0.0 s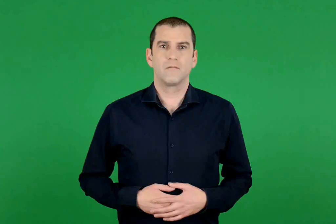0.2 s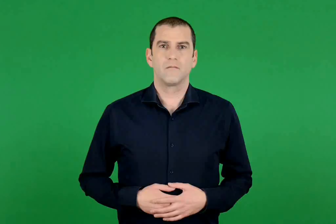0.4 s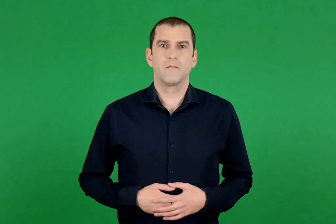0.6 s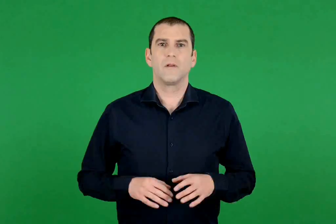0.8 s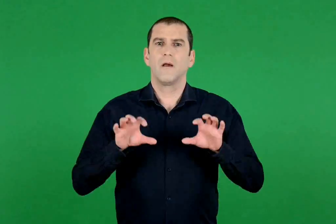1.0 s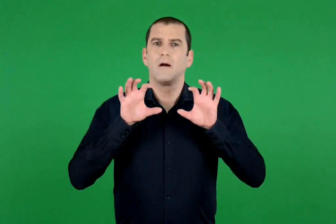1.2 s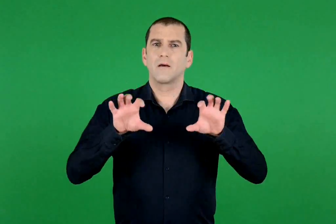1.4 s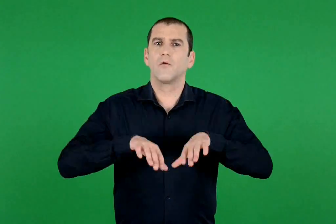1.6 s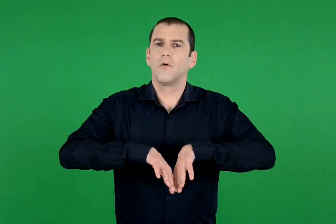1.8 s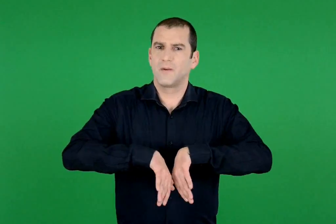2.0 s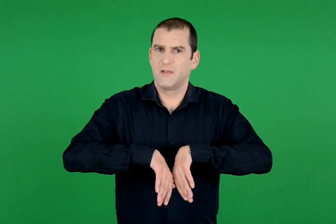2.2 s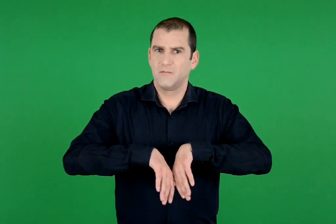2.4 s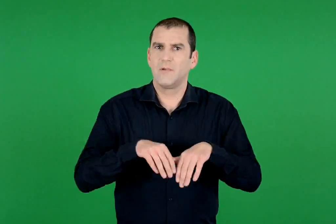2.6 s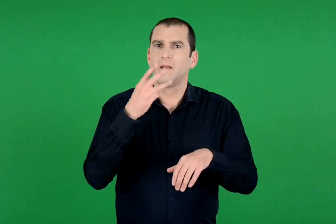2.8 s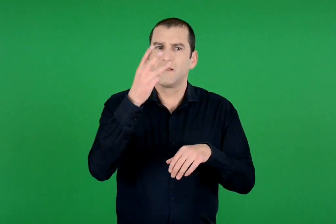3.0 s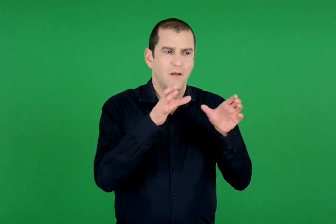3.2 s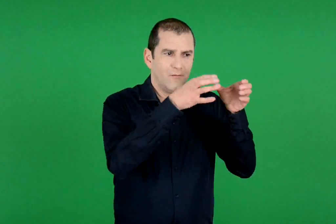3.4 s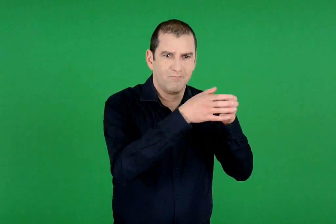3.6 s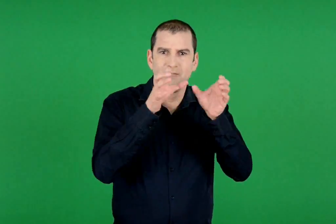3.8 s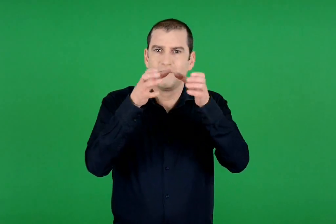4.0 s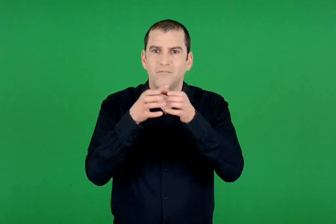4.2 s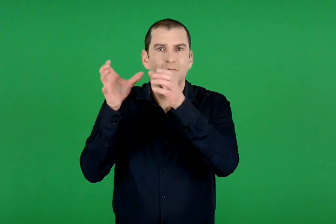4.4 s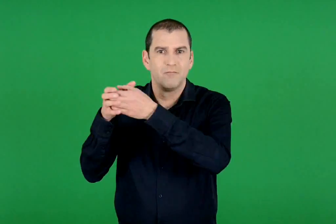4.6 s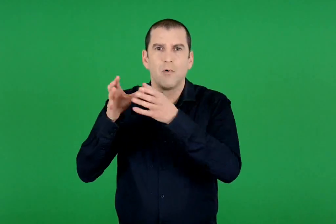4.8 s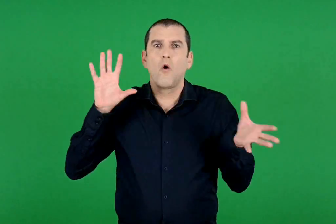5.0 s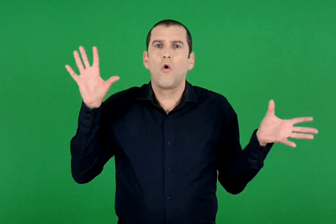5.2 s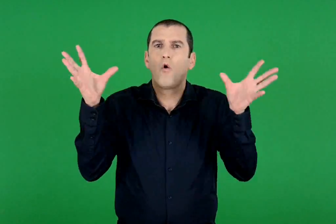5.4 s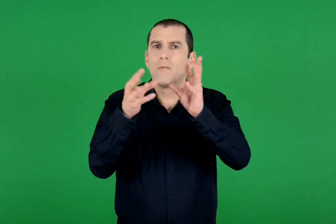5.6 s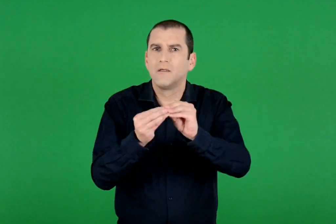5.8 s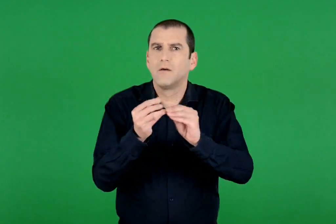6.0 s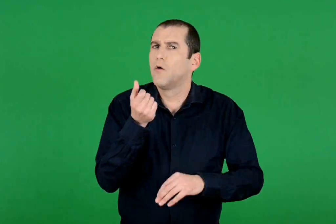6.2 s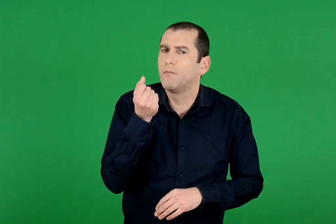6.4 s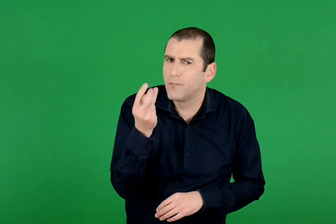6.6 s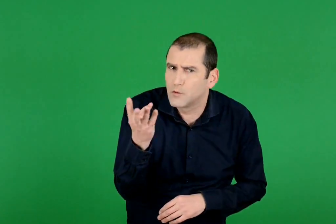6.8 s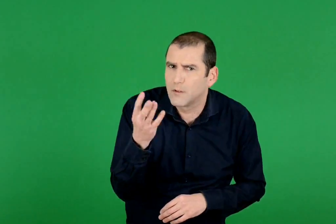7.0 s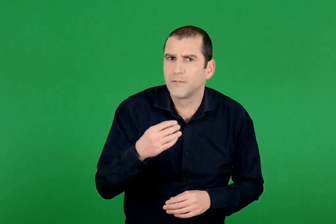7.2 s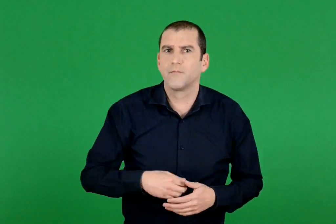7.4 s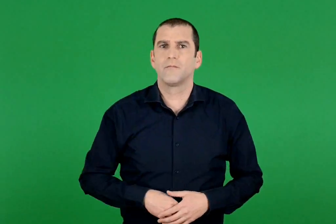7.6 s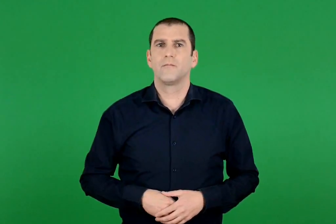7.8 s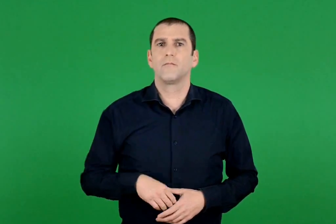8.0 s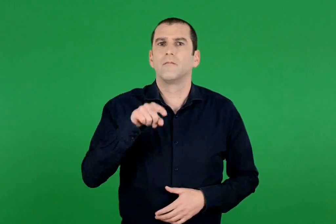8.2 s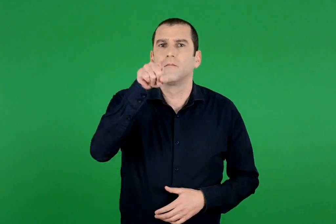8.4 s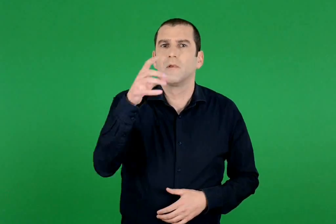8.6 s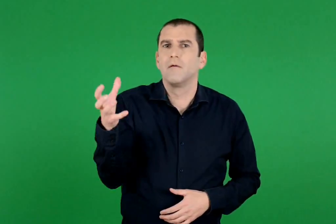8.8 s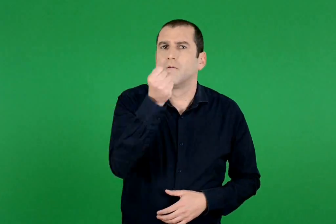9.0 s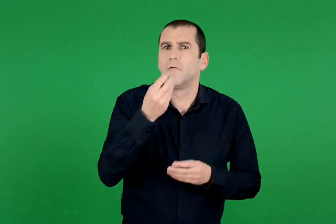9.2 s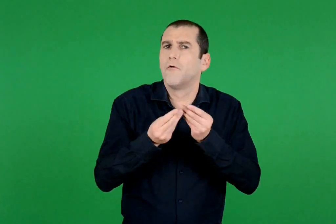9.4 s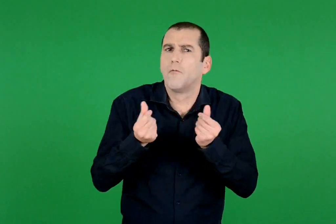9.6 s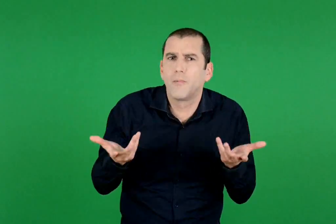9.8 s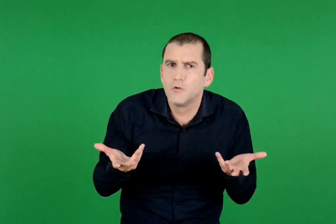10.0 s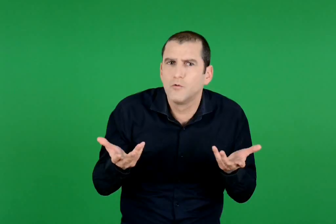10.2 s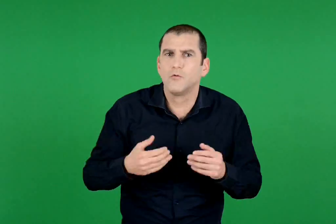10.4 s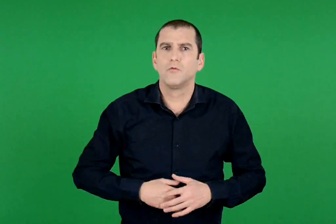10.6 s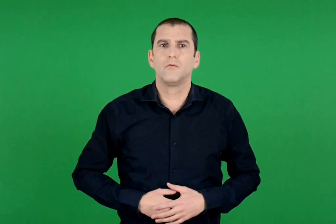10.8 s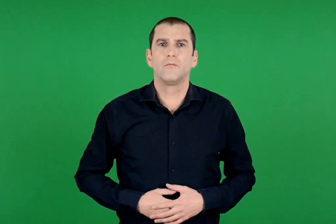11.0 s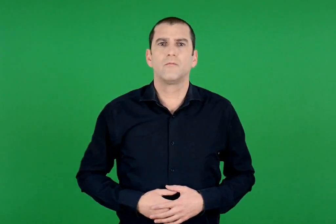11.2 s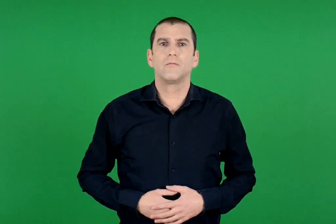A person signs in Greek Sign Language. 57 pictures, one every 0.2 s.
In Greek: πόσες είναι συνολικά οι αγριόπαπιες στα 3 σμήνη ; πώς το βρήκες ;
